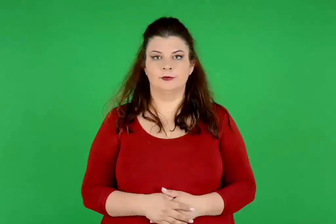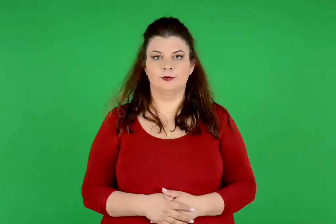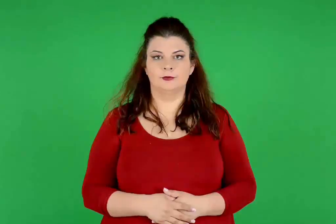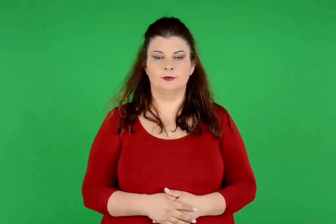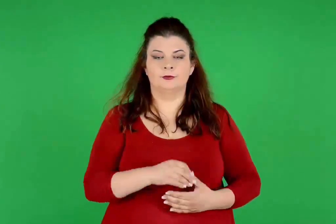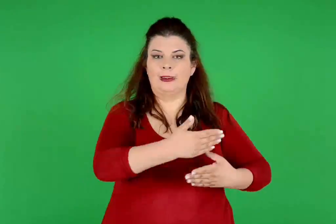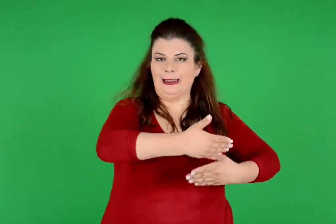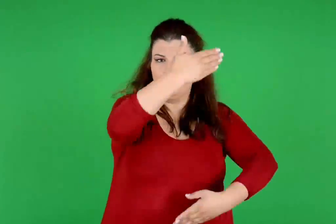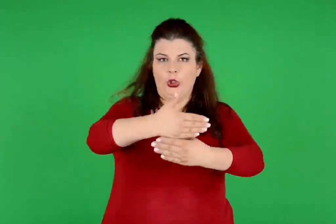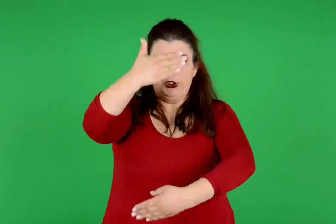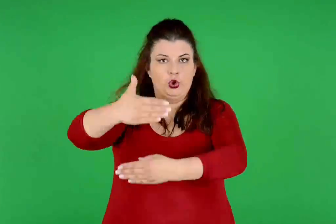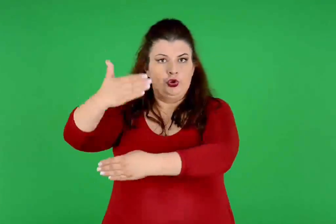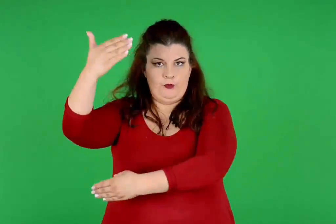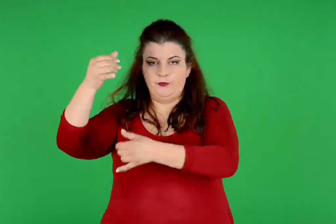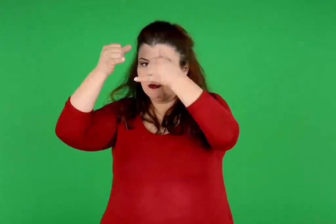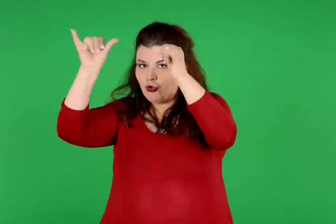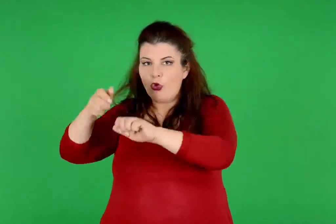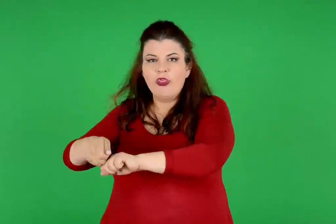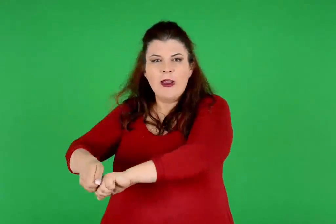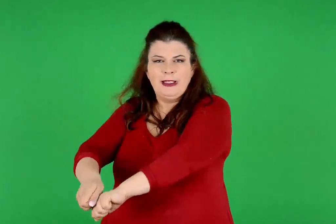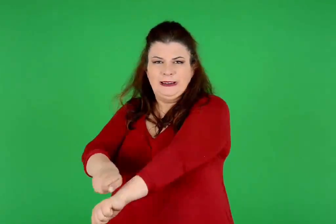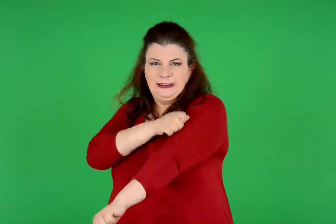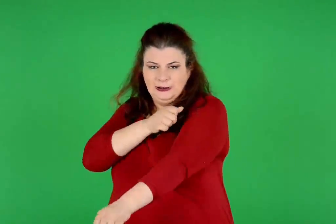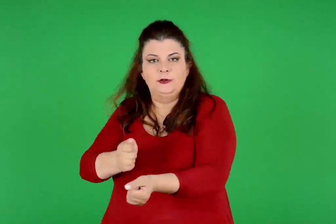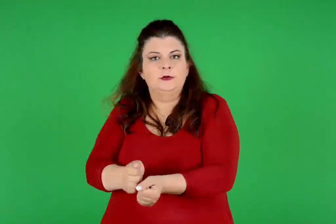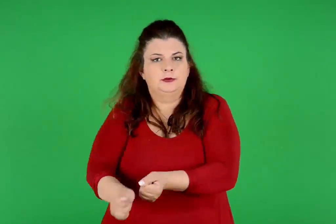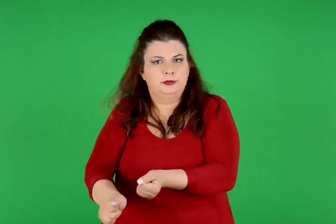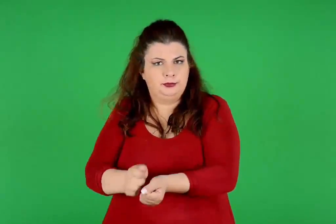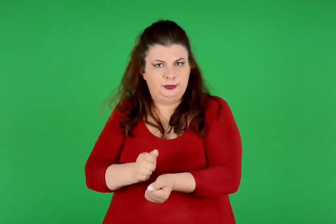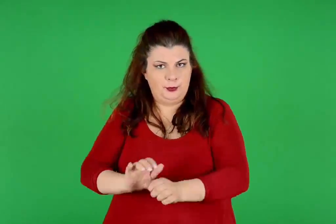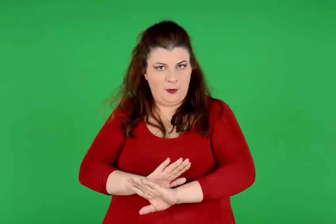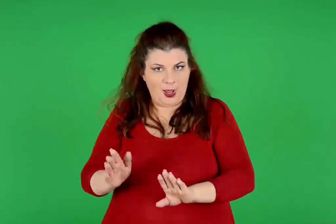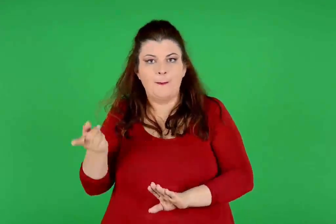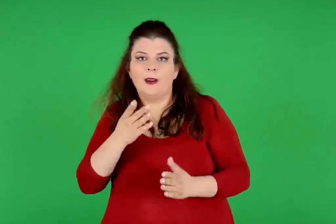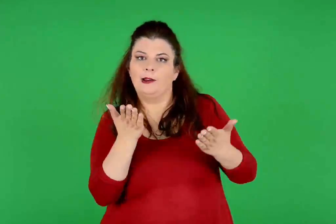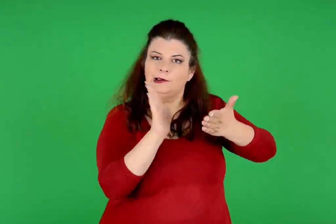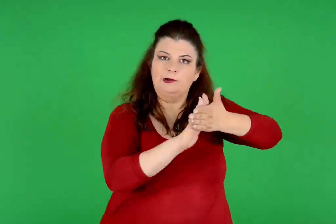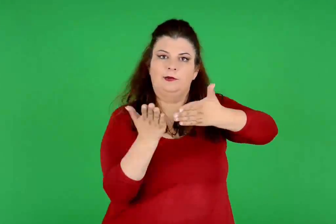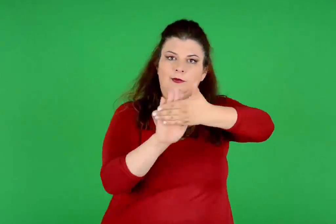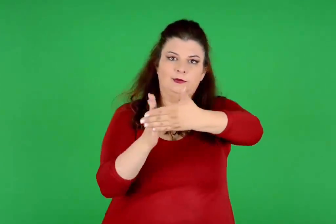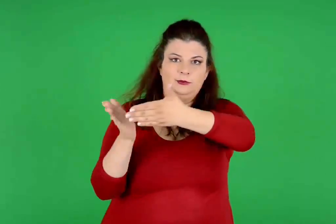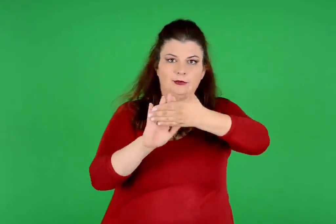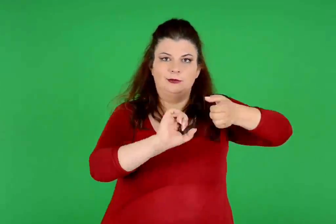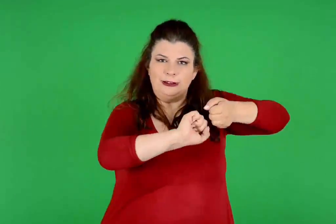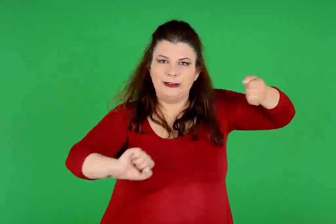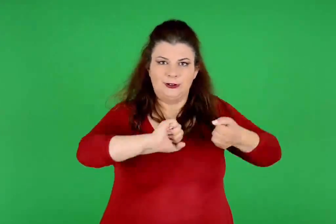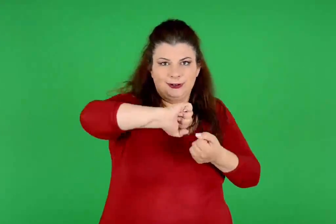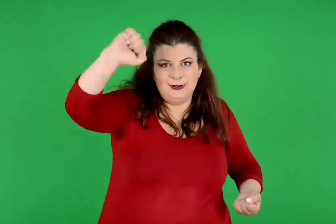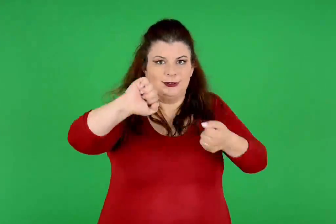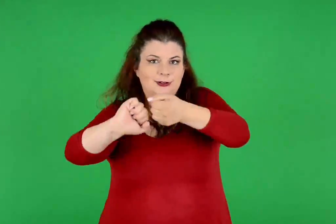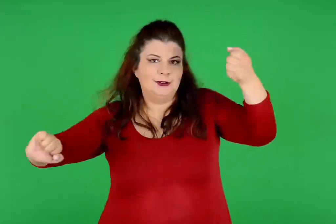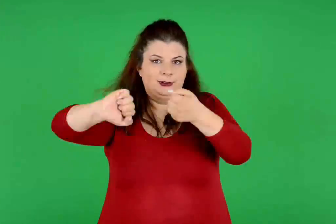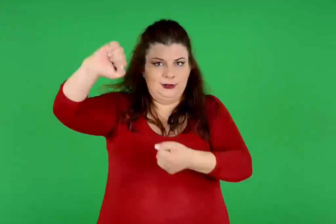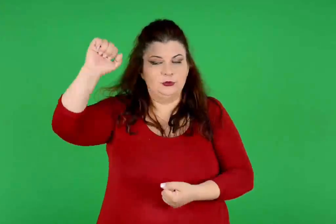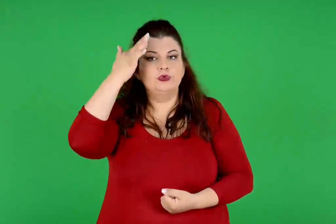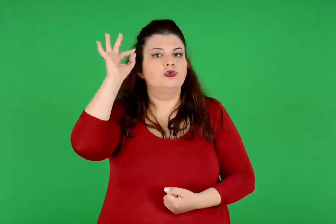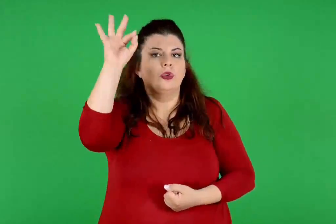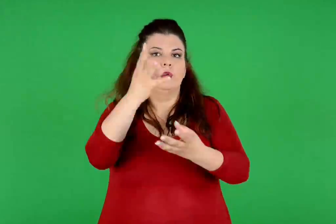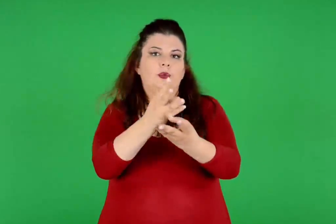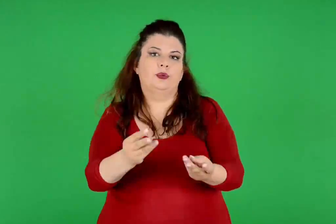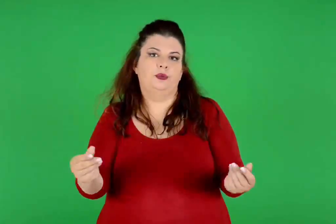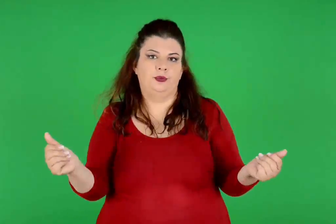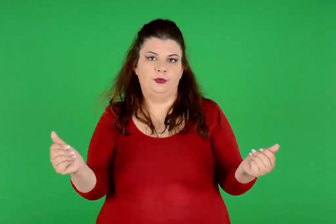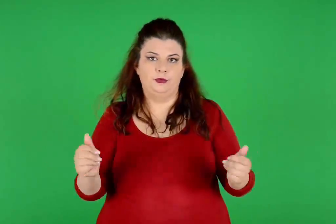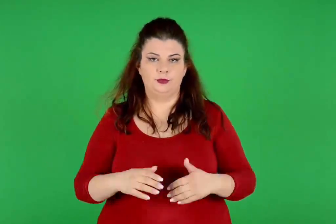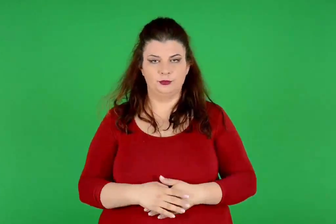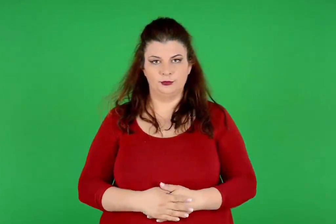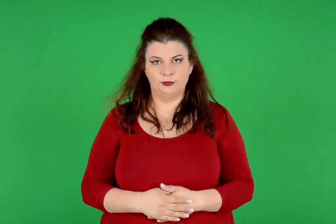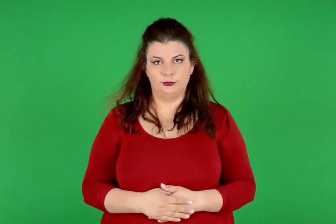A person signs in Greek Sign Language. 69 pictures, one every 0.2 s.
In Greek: πάνω στους τοίχους στεγνώνουν δέρματα ζώων πλυμένα και τεντωμένα καλά
